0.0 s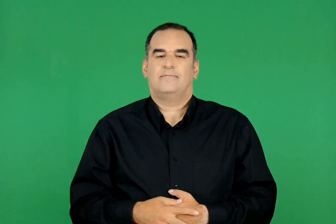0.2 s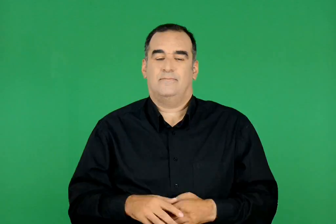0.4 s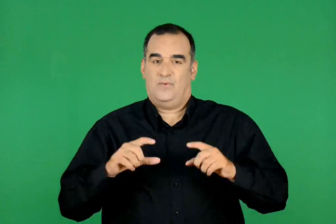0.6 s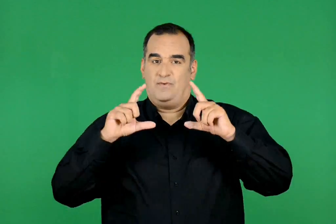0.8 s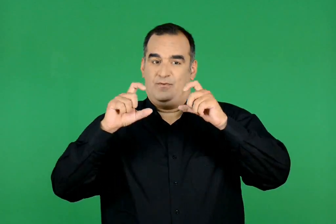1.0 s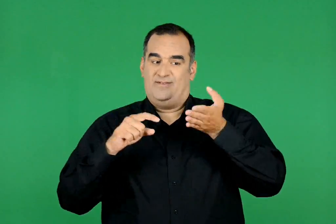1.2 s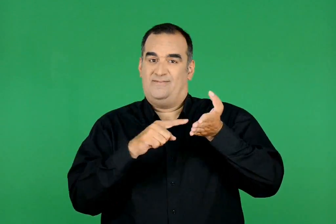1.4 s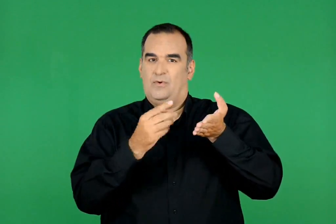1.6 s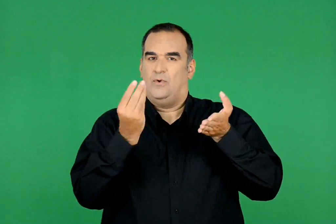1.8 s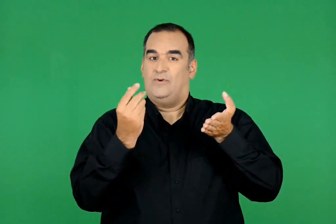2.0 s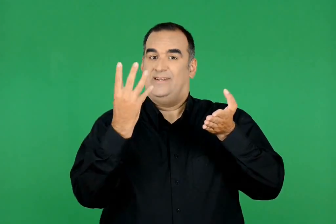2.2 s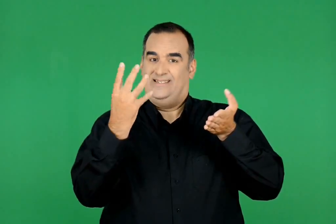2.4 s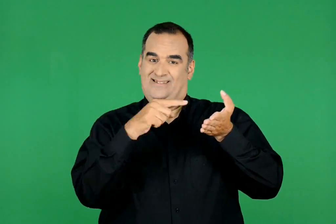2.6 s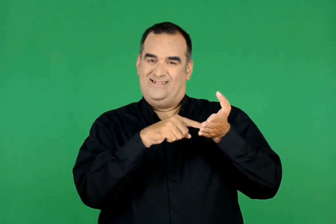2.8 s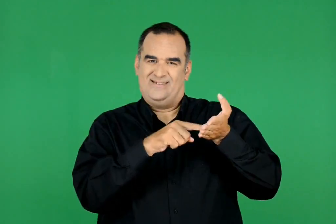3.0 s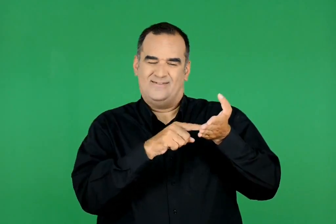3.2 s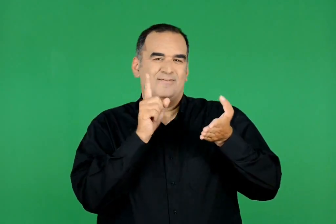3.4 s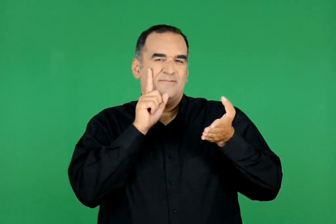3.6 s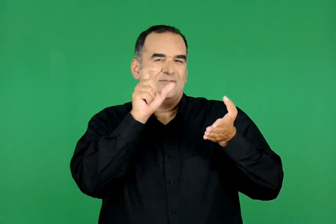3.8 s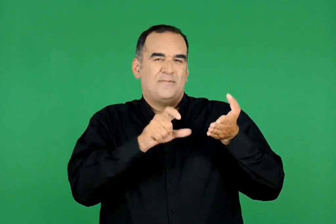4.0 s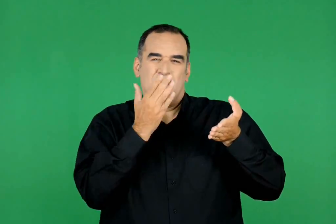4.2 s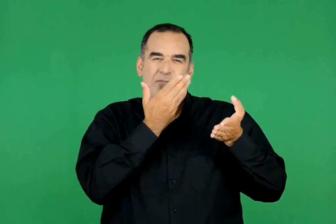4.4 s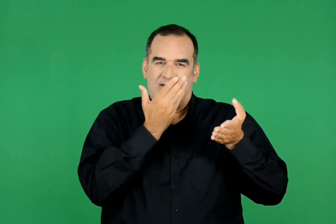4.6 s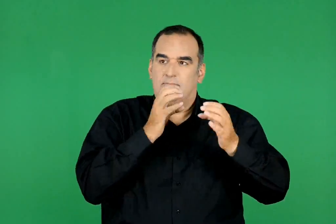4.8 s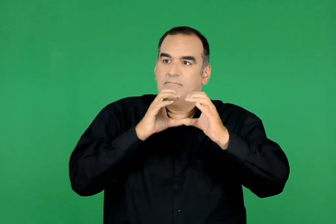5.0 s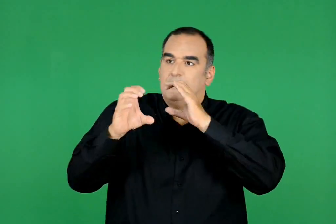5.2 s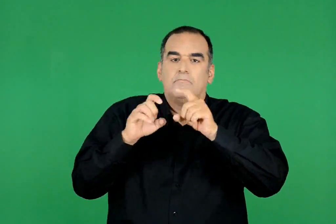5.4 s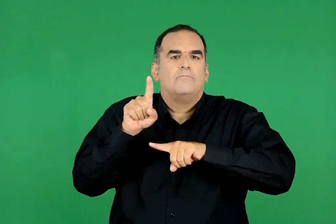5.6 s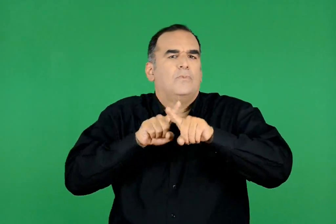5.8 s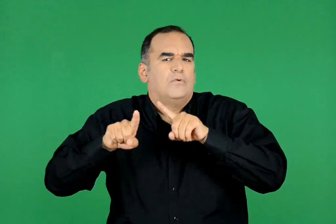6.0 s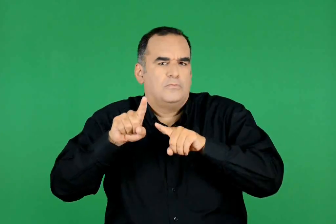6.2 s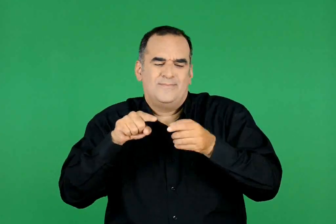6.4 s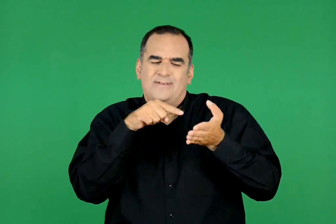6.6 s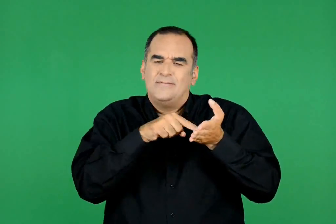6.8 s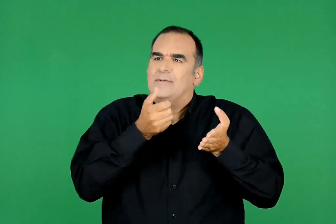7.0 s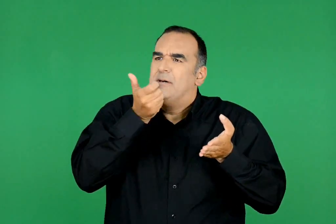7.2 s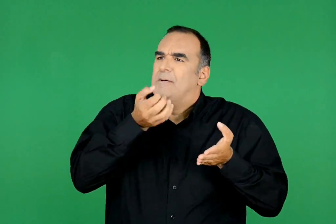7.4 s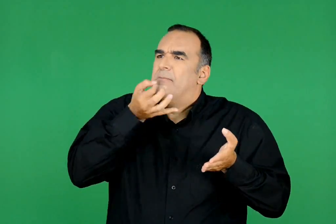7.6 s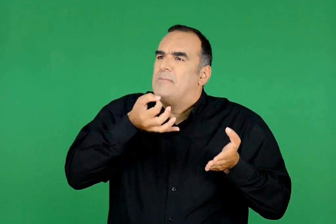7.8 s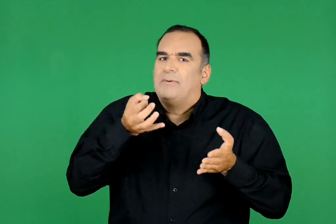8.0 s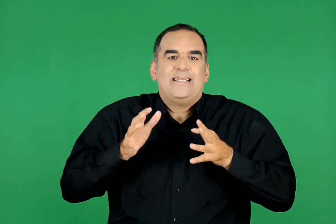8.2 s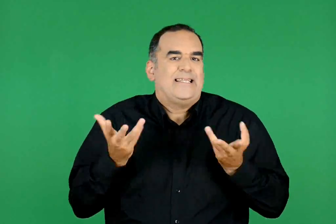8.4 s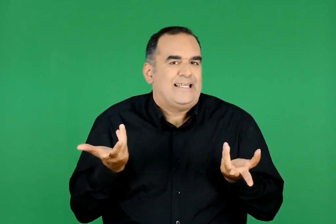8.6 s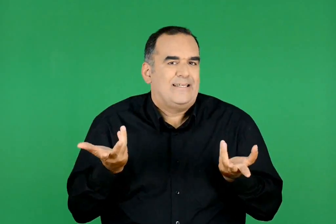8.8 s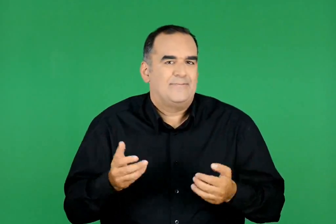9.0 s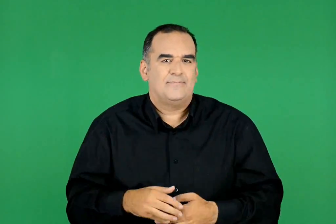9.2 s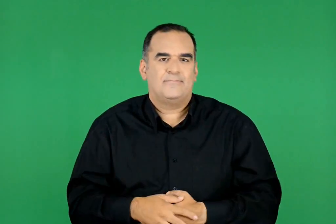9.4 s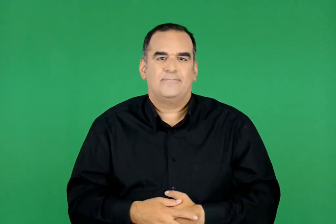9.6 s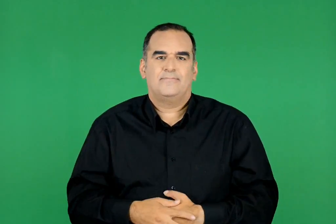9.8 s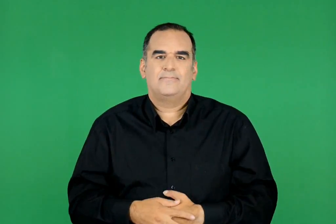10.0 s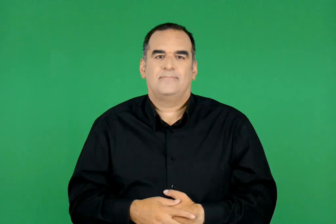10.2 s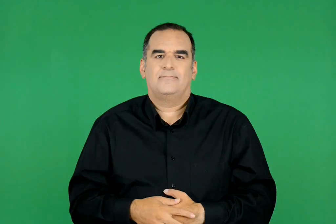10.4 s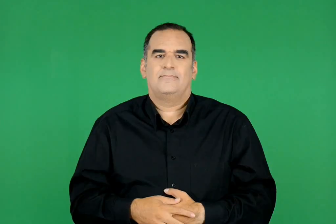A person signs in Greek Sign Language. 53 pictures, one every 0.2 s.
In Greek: με ποιον επικοινωνεί η μαθήτρια στη φωτογραφία 4 ; τι νομίζεις ότι λέει ;
